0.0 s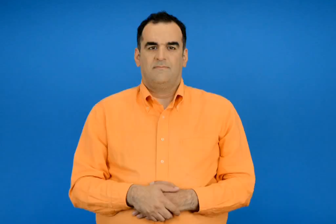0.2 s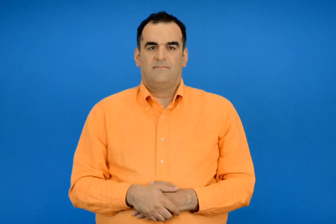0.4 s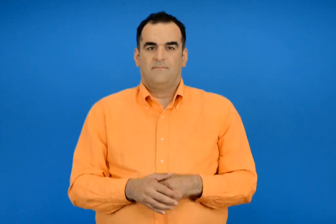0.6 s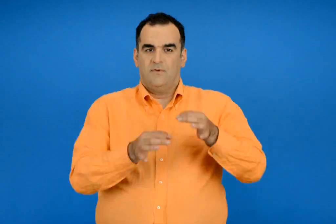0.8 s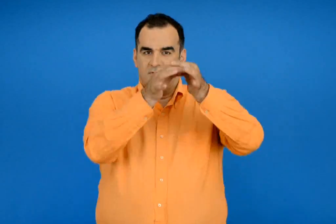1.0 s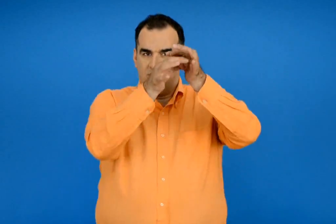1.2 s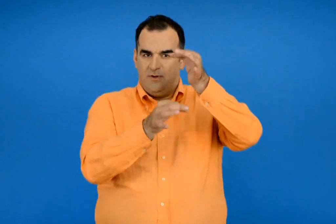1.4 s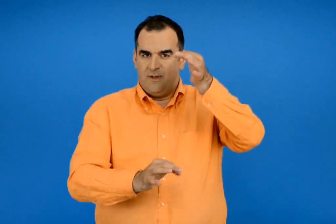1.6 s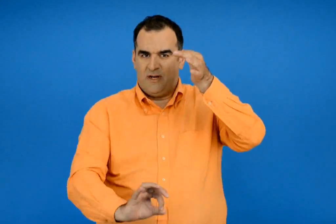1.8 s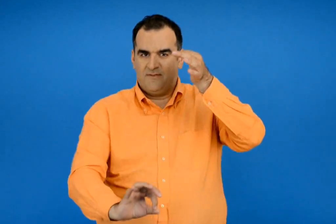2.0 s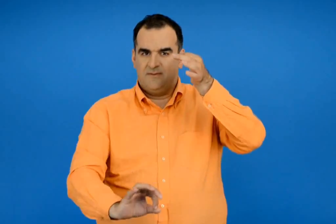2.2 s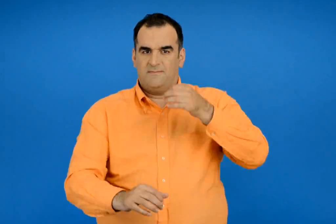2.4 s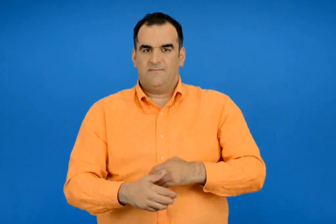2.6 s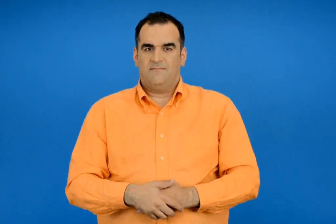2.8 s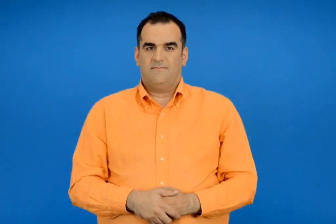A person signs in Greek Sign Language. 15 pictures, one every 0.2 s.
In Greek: σωλήνες αποχέτευσης
